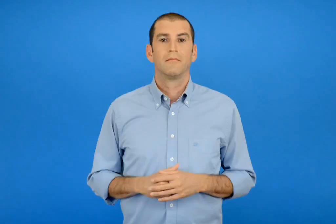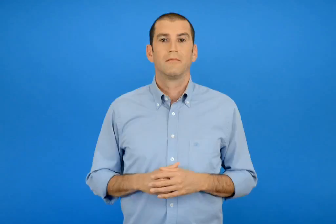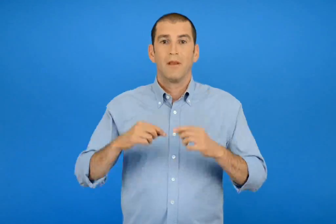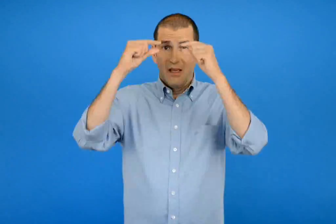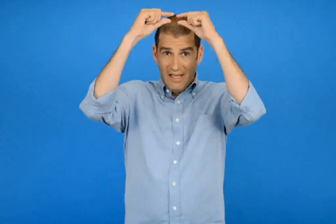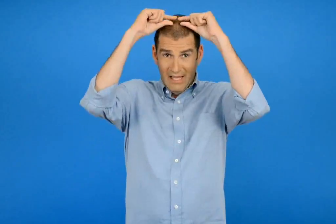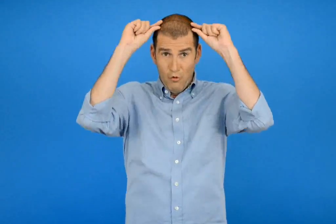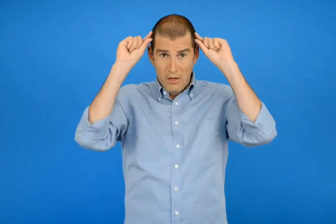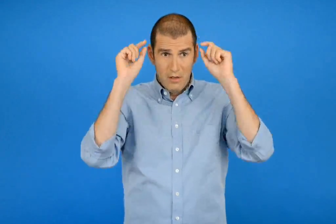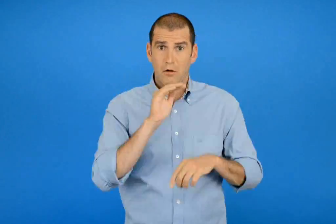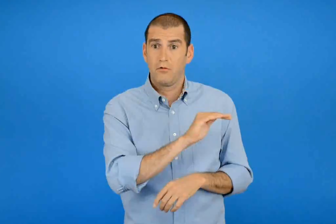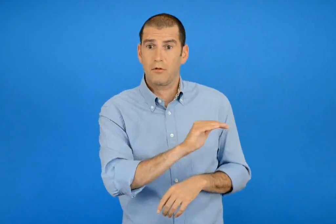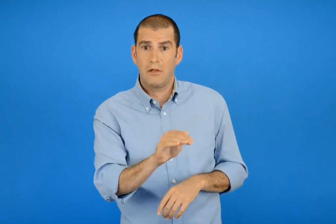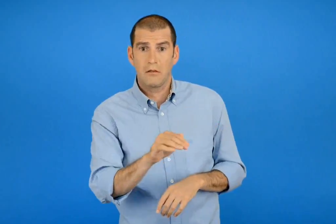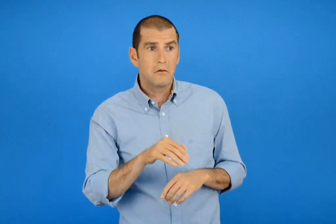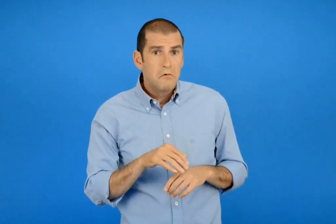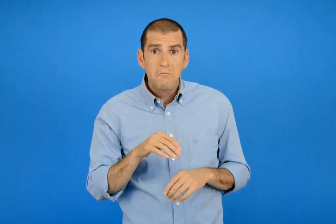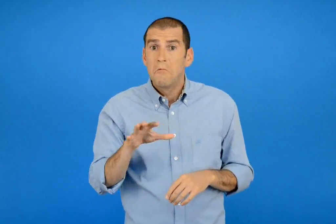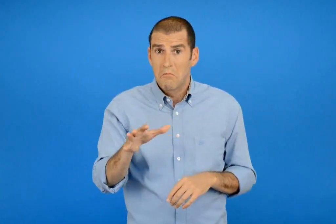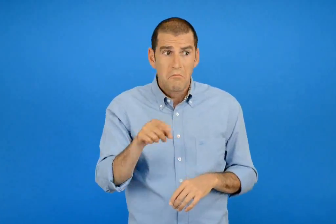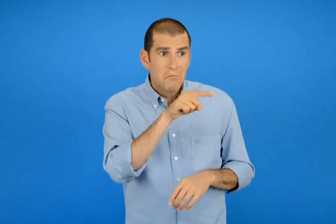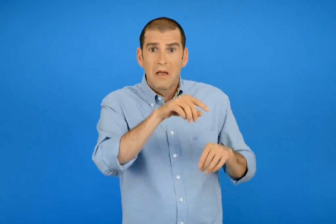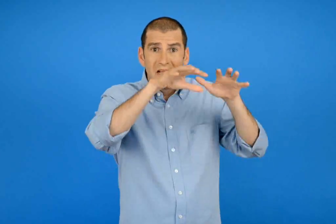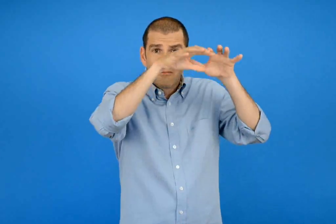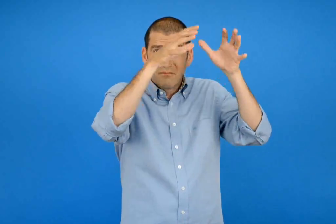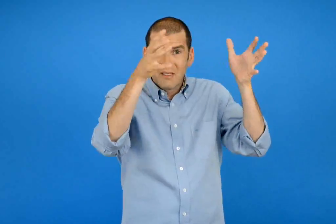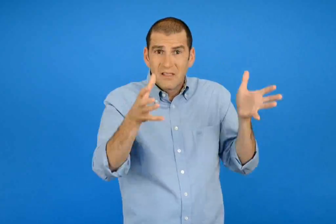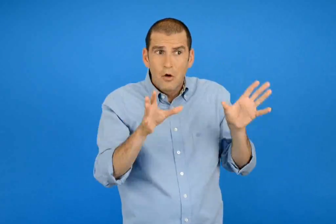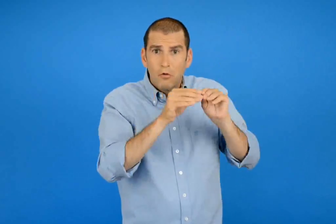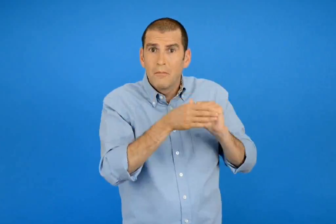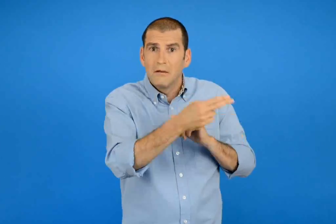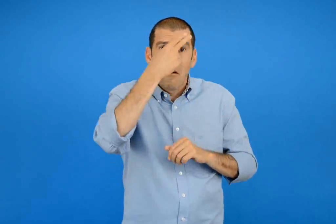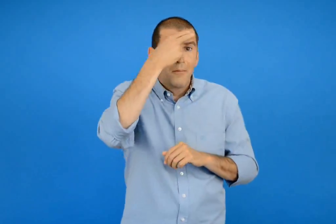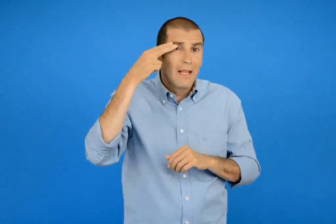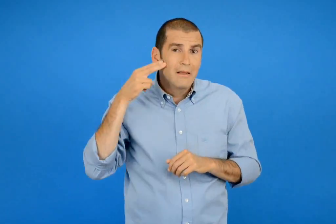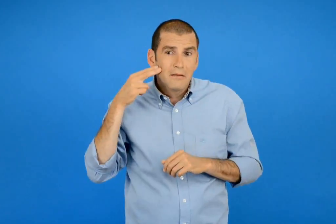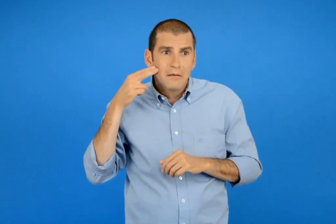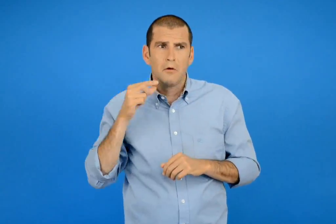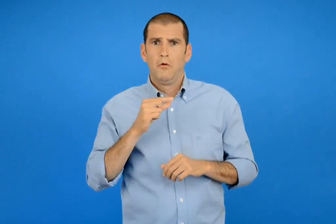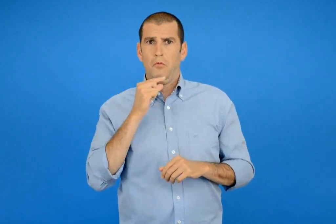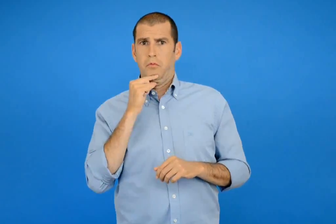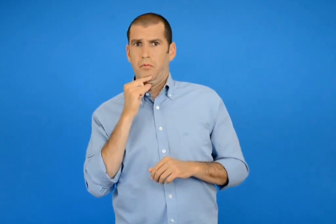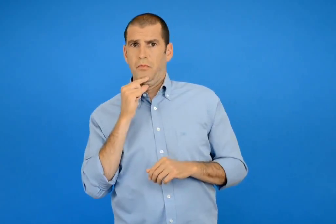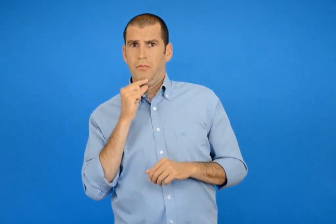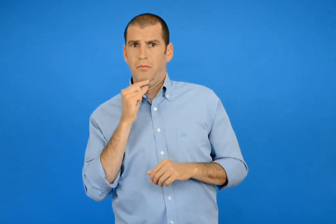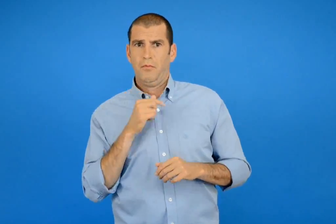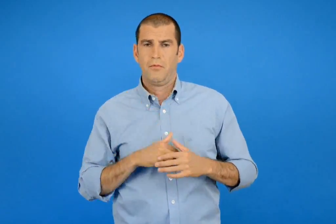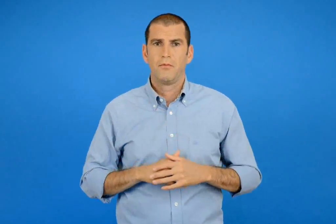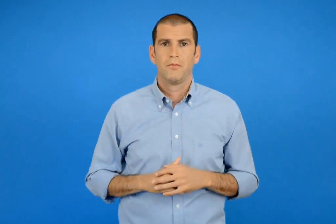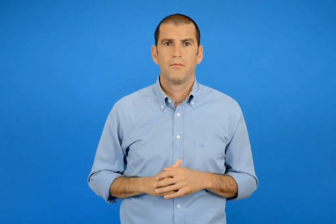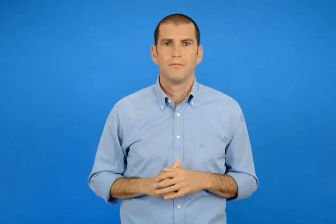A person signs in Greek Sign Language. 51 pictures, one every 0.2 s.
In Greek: λέτε να είναι σπηλιά πειρατών ; ρωτάει η ιωάννα φοβάμαι λίγο
